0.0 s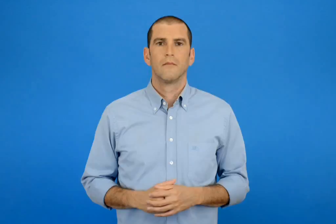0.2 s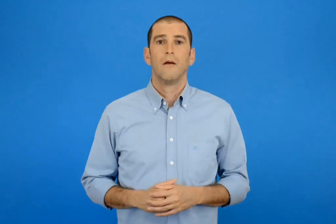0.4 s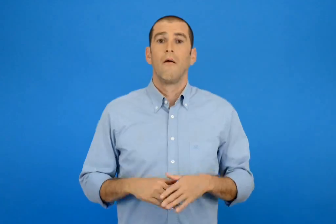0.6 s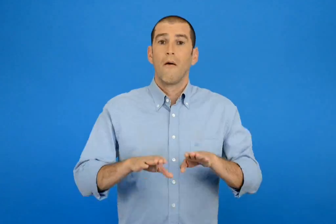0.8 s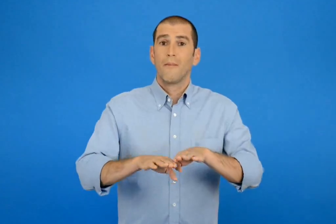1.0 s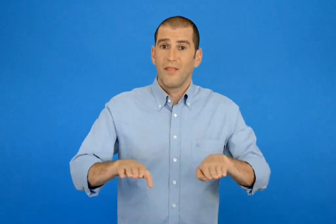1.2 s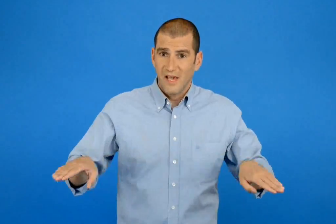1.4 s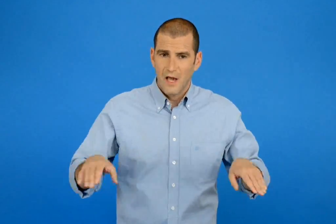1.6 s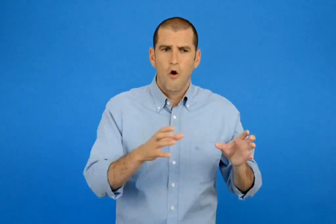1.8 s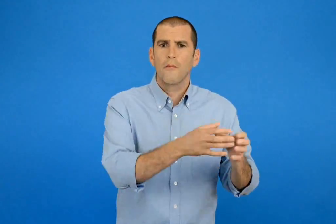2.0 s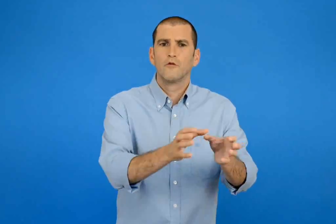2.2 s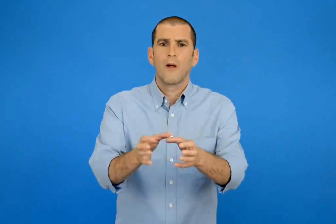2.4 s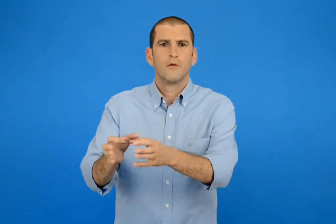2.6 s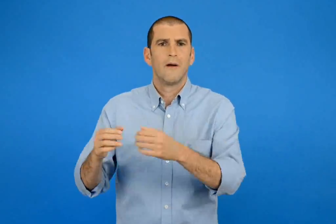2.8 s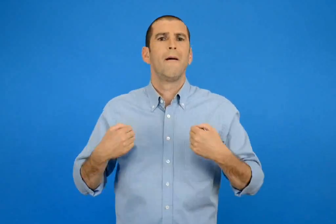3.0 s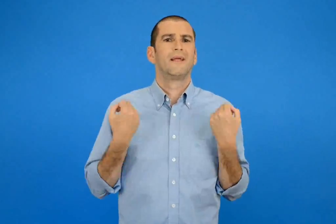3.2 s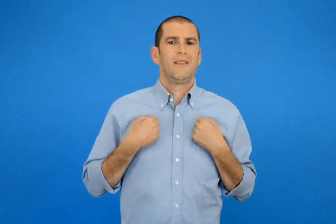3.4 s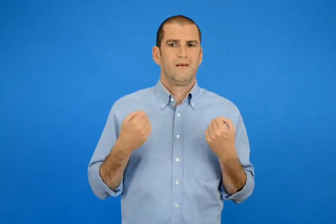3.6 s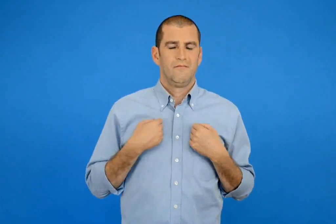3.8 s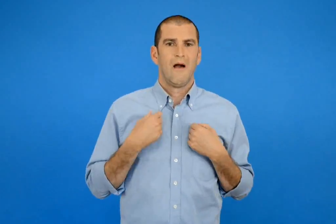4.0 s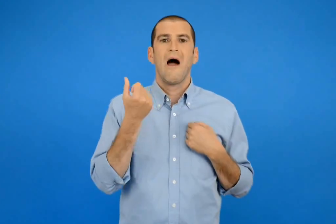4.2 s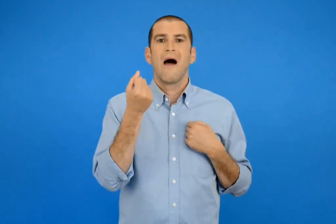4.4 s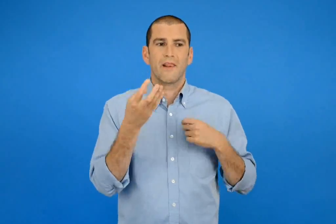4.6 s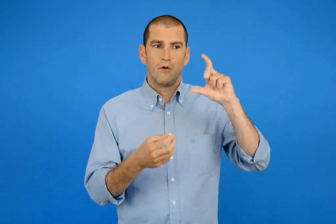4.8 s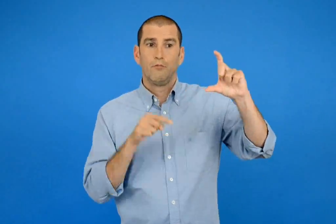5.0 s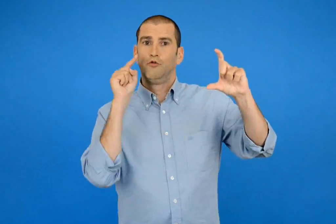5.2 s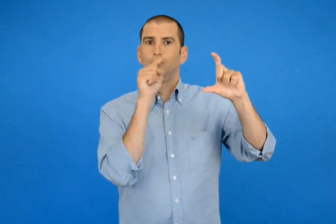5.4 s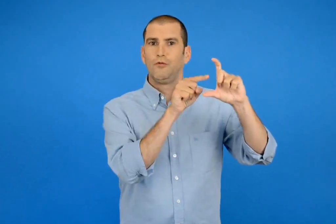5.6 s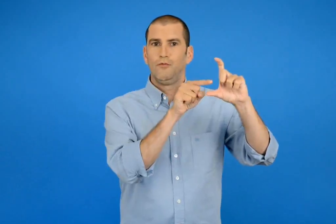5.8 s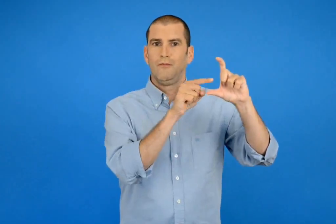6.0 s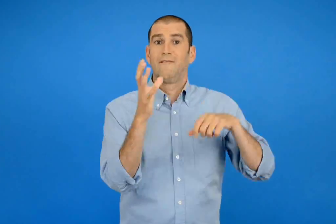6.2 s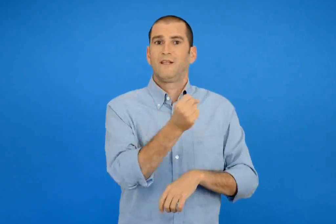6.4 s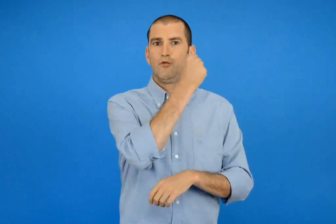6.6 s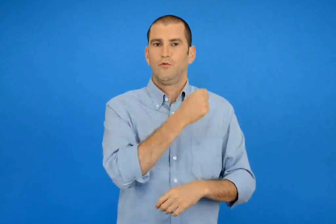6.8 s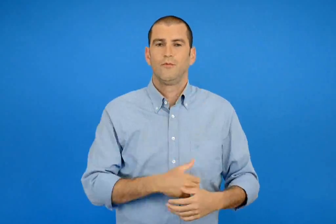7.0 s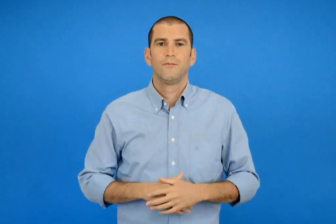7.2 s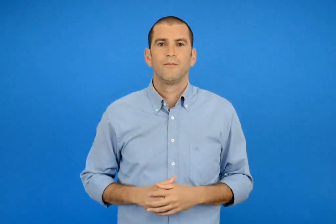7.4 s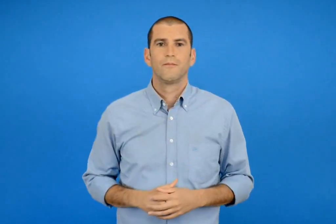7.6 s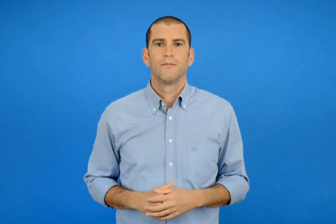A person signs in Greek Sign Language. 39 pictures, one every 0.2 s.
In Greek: τα παιδιά παίζουν σε ομάδες το παιχνίδι βρίσκω τον αριθμό - στόχο
